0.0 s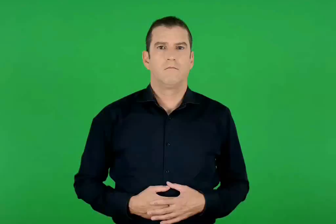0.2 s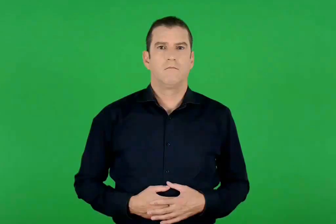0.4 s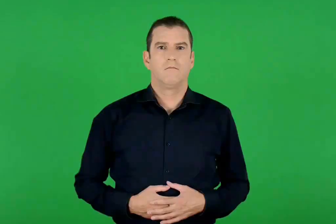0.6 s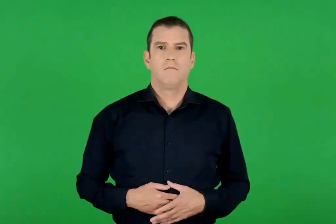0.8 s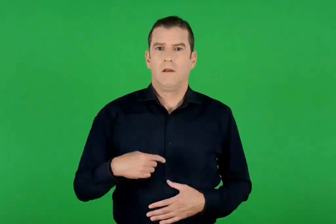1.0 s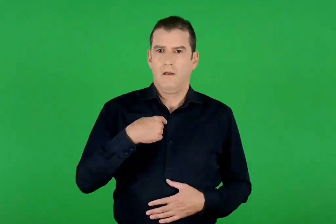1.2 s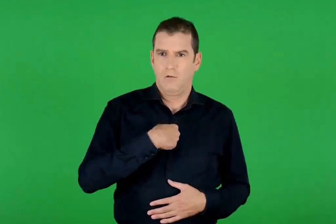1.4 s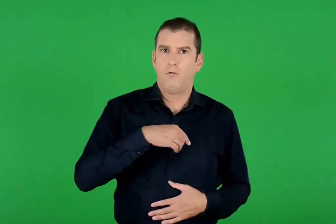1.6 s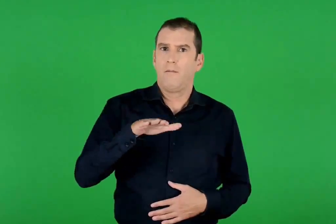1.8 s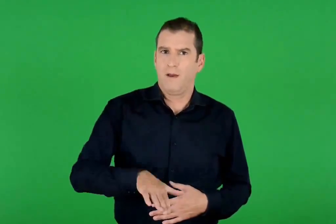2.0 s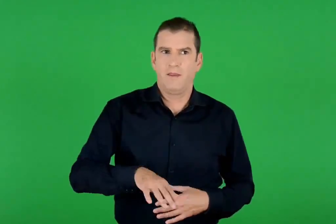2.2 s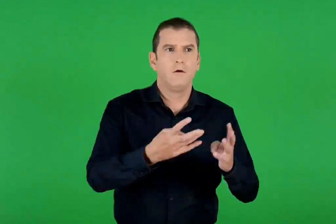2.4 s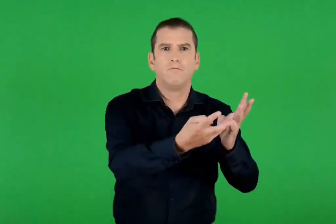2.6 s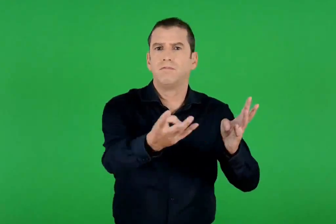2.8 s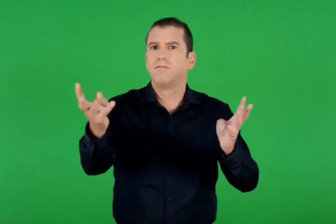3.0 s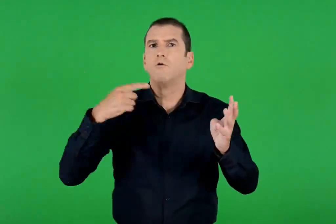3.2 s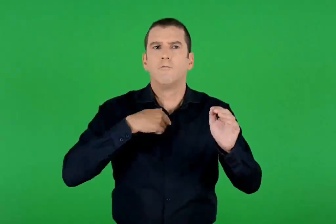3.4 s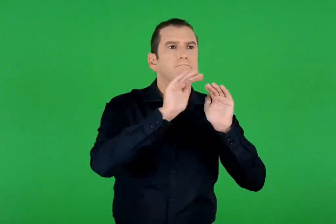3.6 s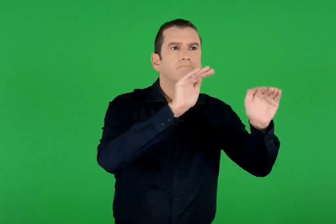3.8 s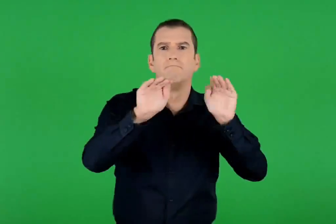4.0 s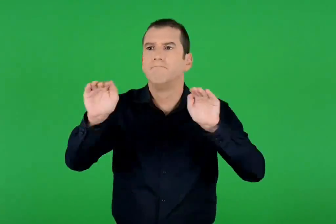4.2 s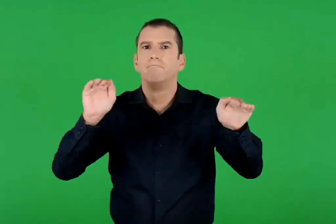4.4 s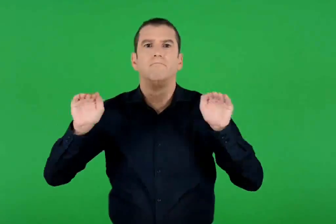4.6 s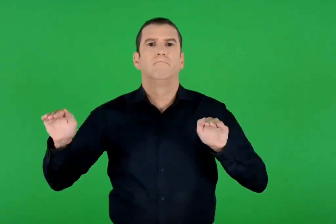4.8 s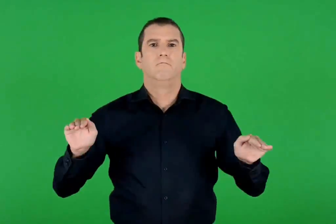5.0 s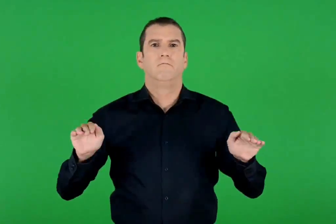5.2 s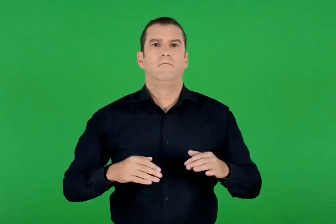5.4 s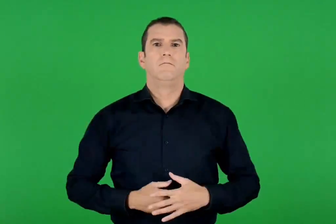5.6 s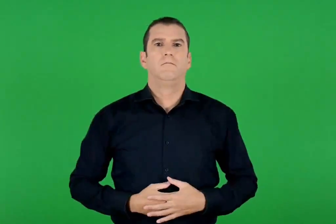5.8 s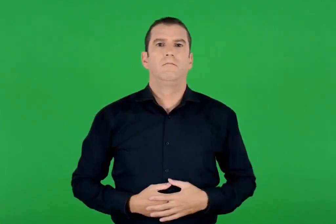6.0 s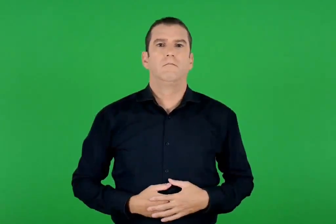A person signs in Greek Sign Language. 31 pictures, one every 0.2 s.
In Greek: ταρακουνάω , παιδί εγώ , τους γύρω μου
